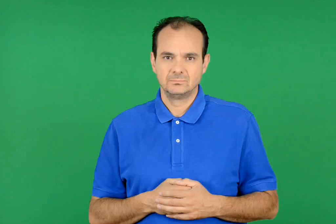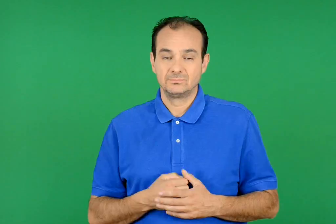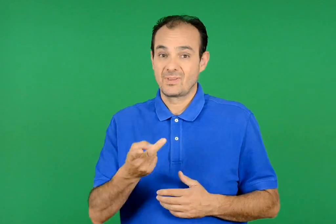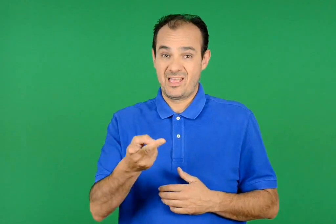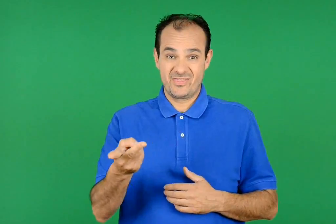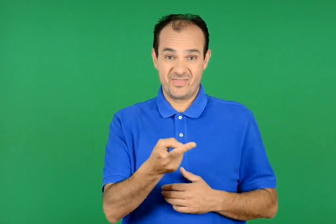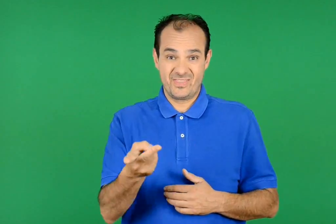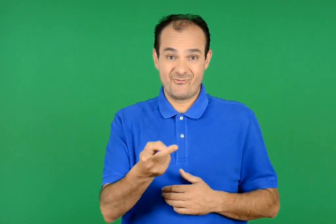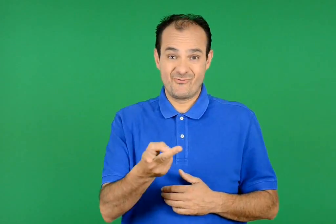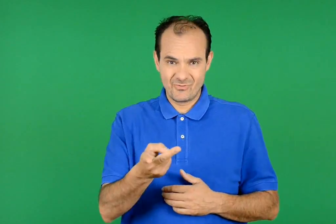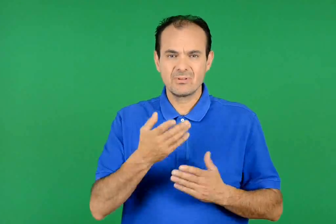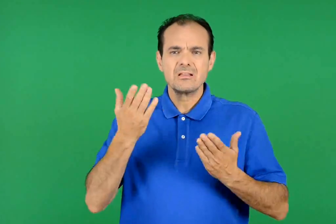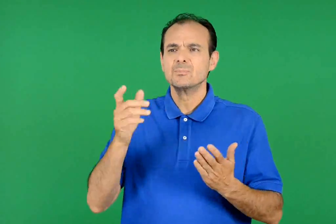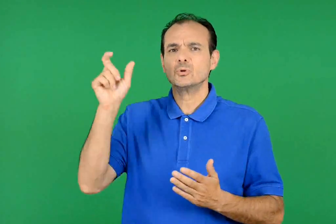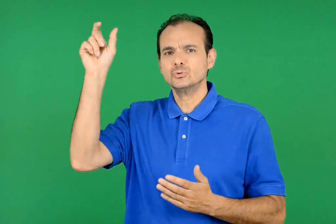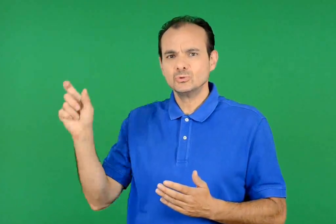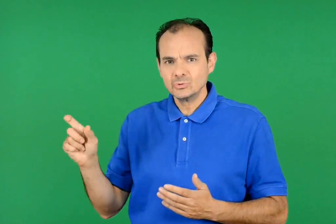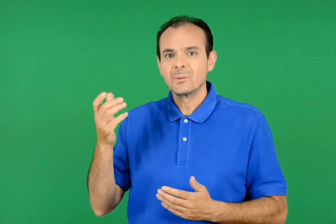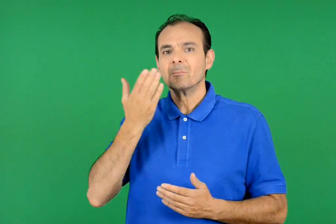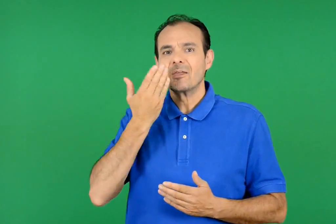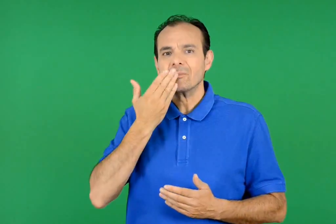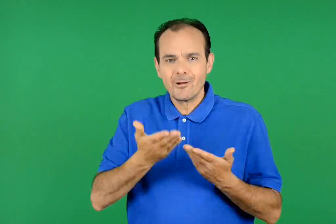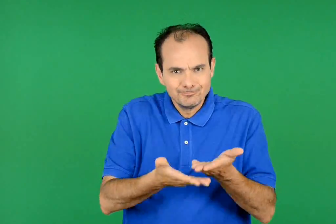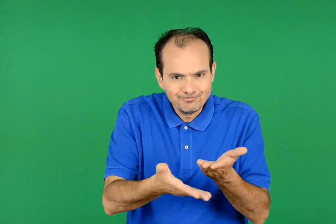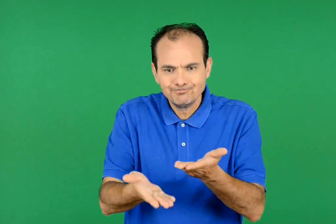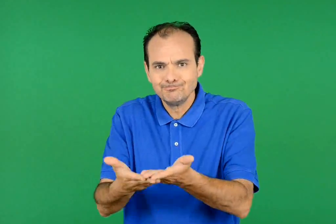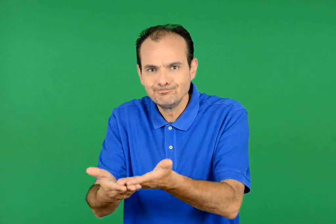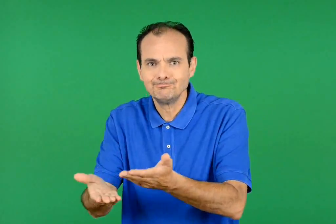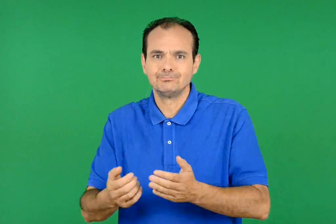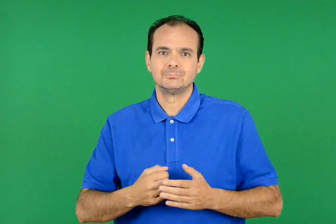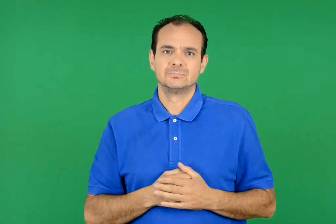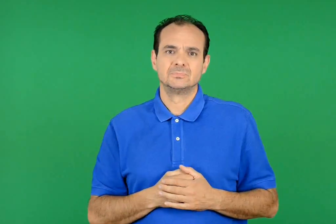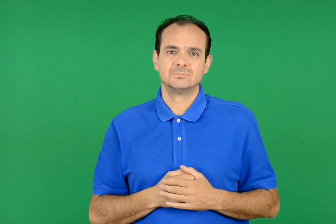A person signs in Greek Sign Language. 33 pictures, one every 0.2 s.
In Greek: πρέπει κάποιος να τους βοηθήσει στο μάθημα
